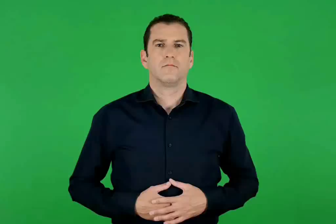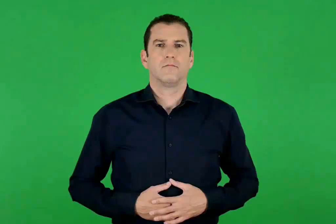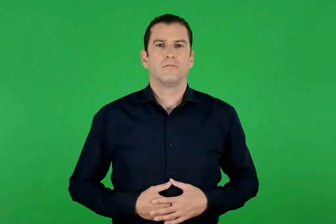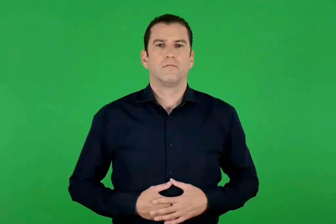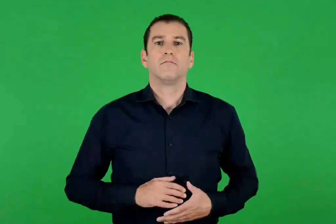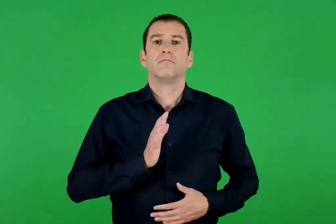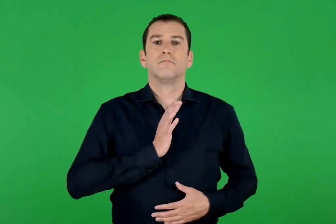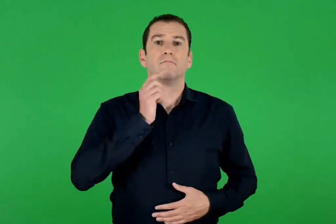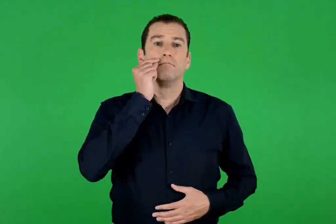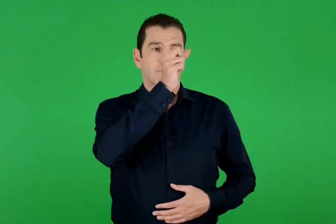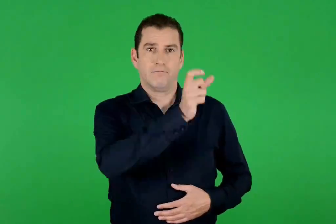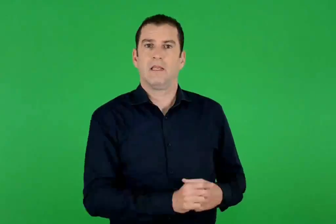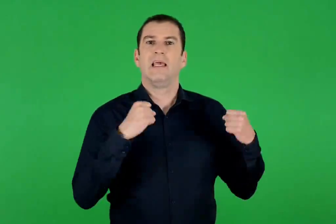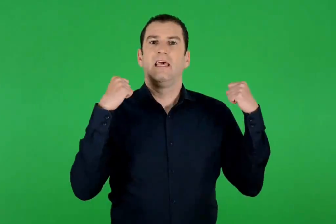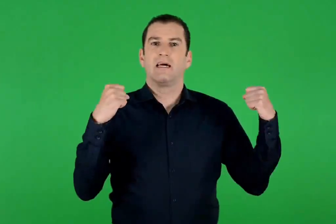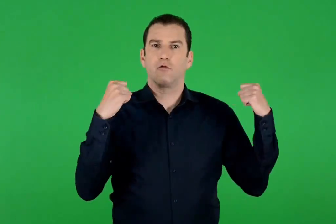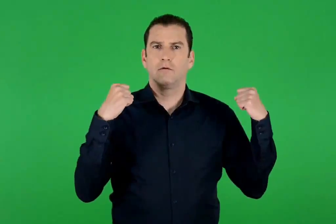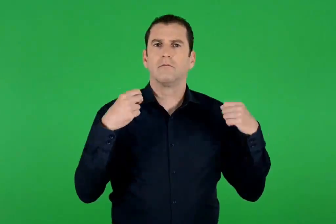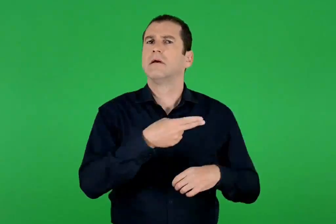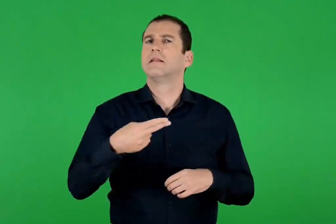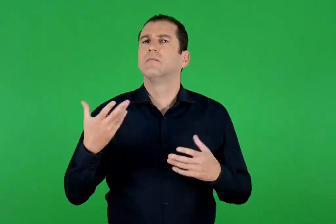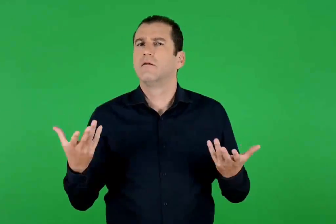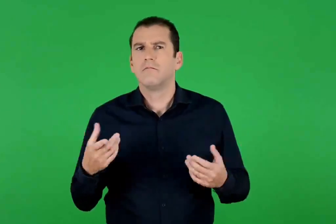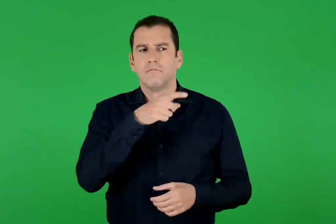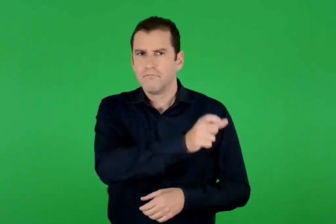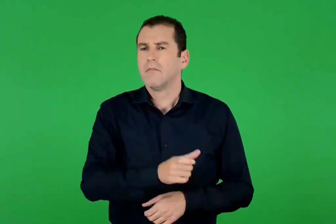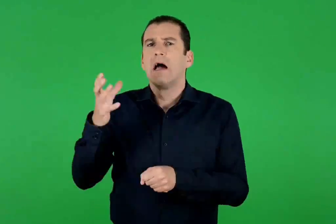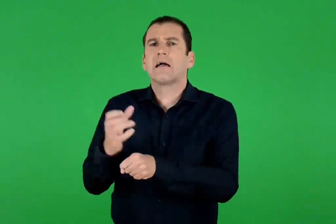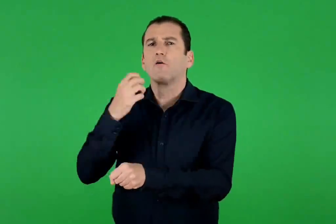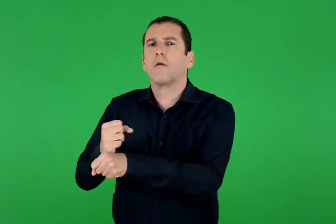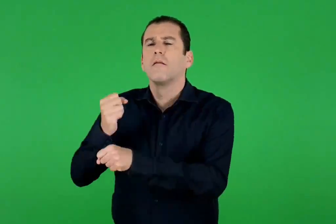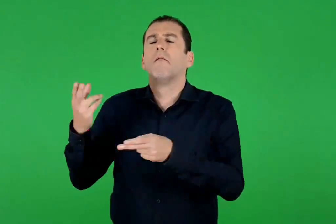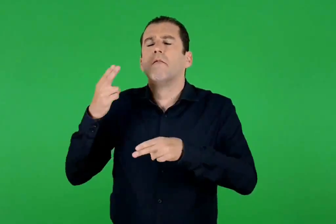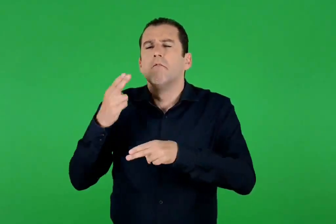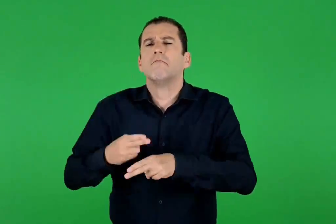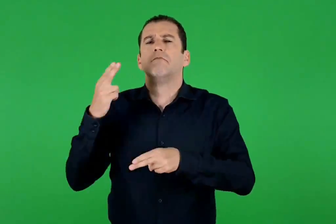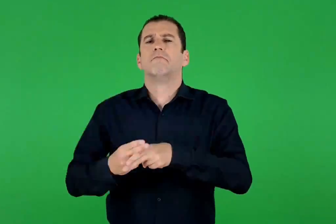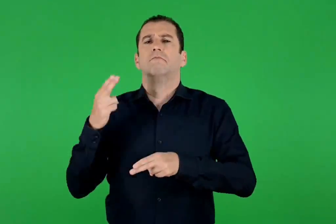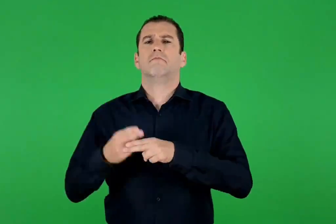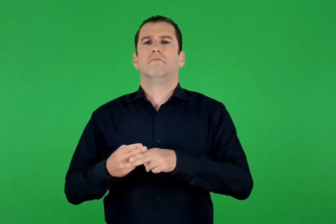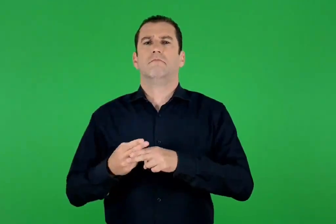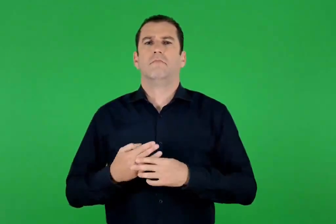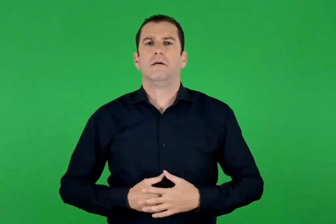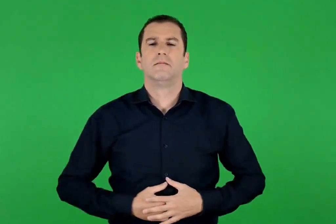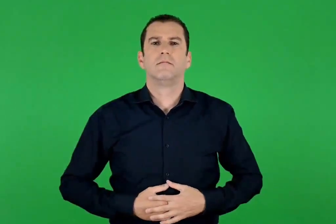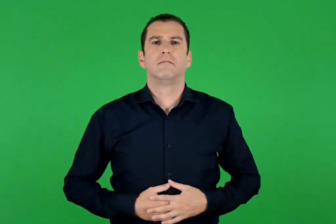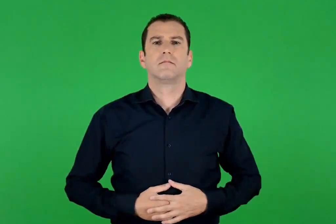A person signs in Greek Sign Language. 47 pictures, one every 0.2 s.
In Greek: ήρωας αυτός που κάνει μεγάλα κατορθώματα
